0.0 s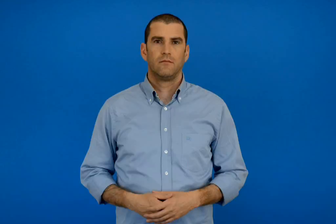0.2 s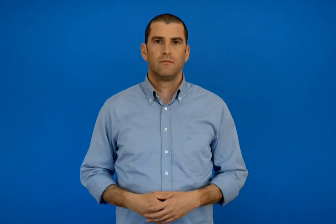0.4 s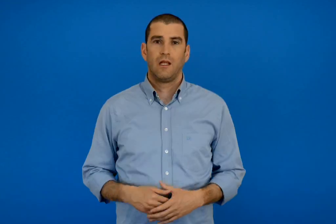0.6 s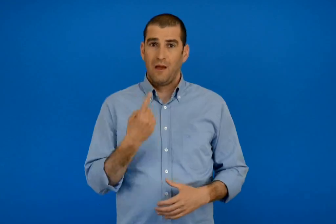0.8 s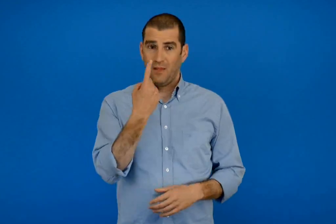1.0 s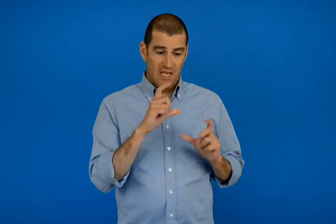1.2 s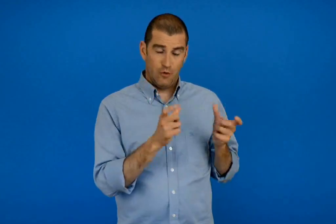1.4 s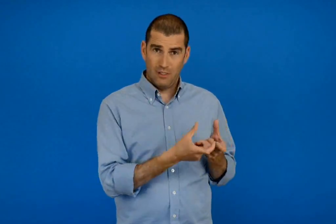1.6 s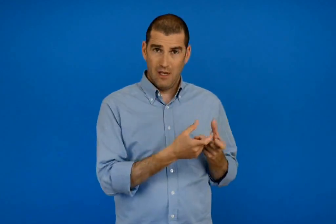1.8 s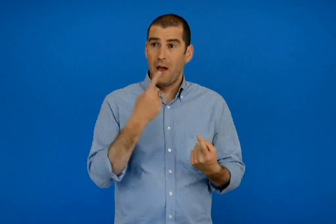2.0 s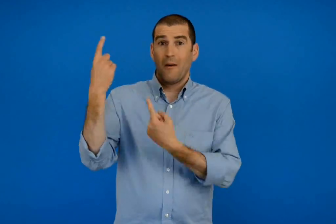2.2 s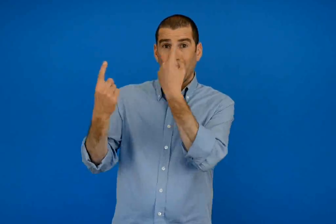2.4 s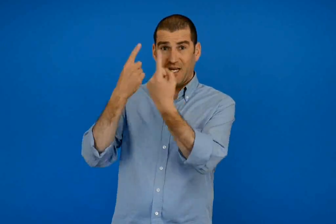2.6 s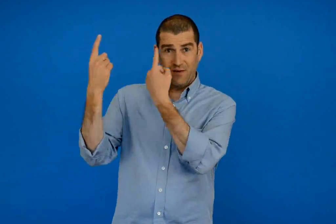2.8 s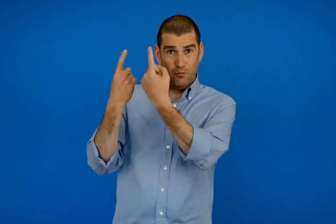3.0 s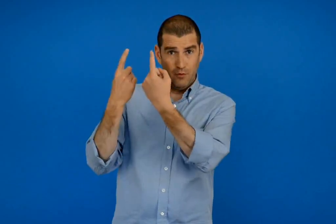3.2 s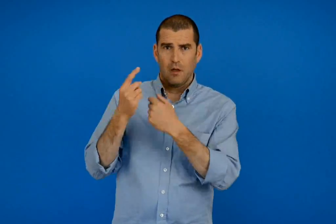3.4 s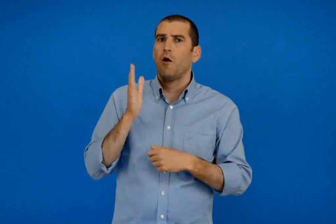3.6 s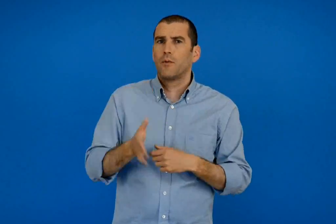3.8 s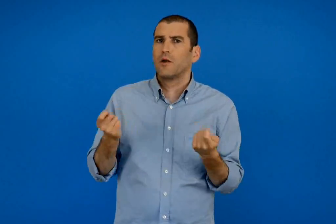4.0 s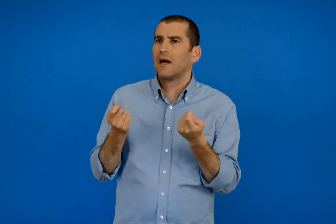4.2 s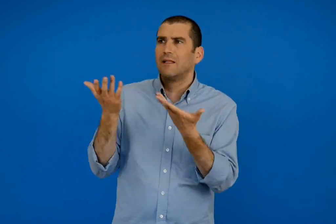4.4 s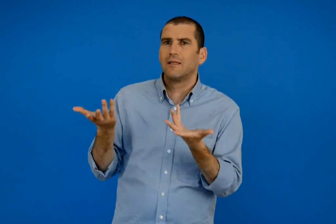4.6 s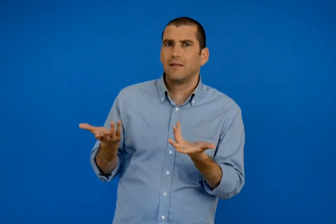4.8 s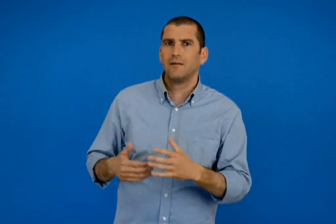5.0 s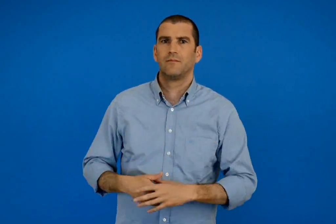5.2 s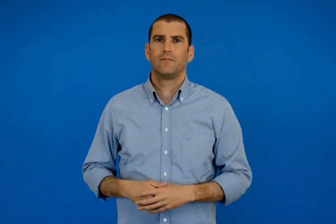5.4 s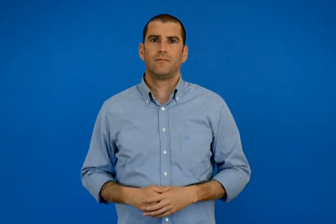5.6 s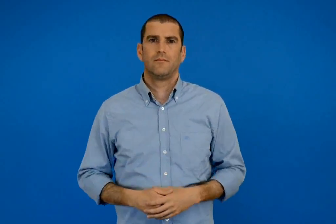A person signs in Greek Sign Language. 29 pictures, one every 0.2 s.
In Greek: τι μπορεί να κάνει μια οικογένεια για το περιβάλλον ;
